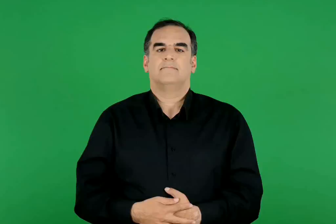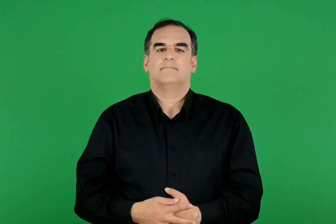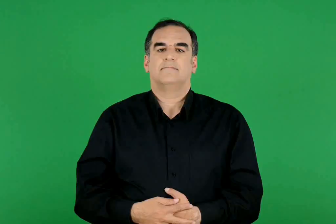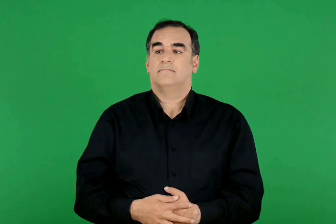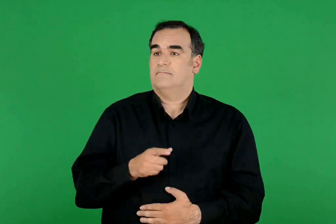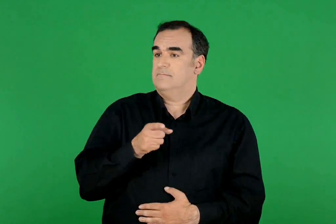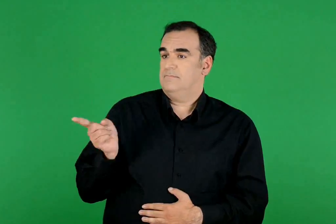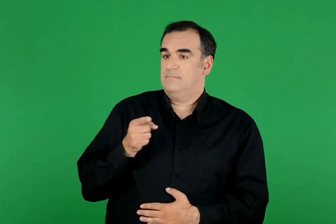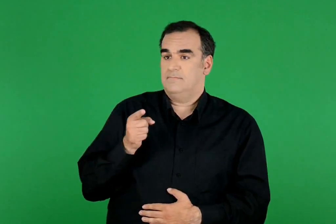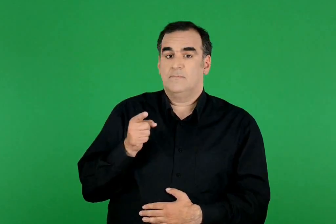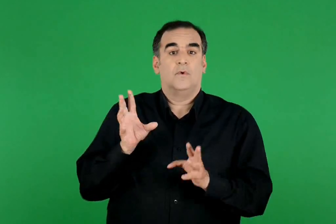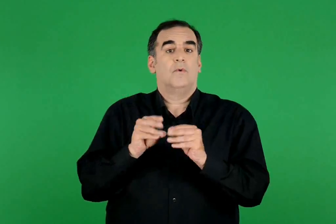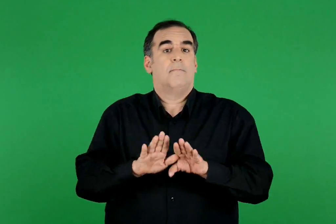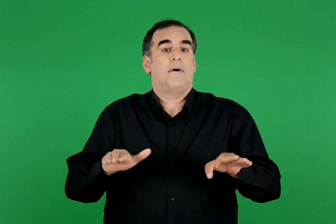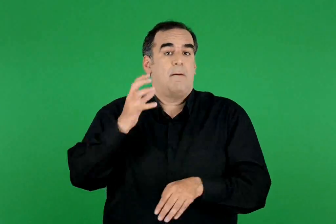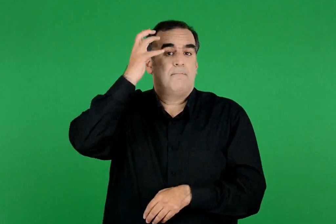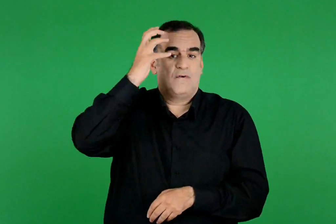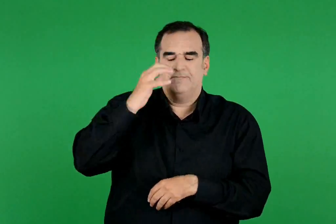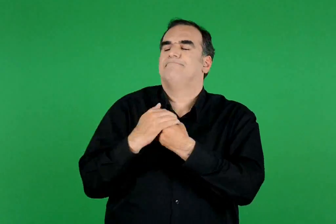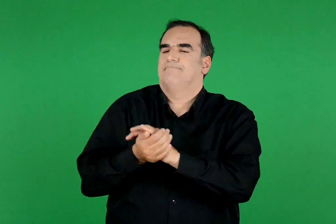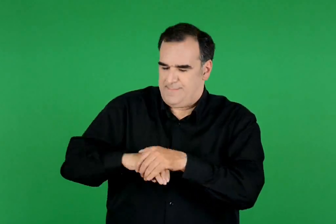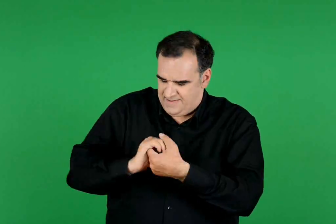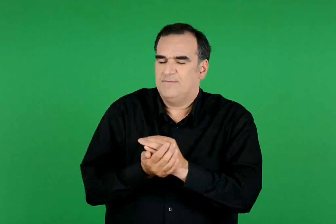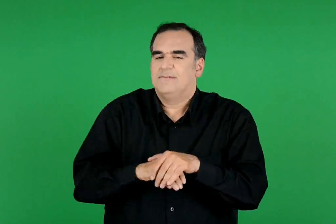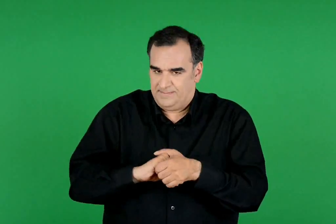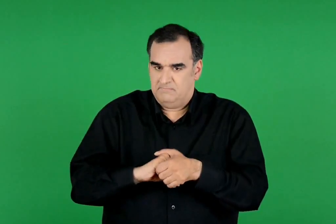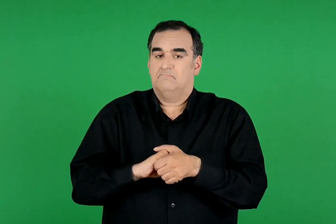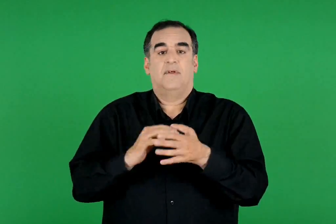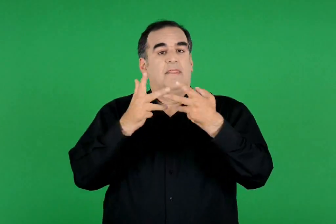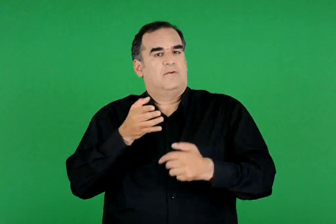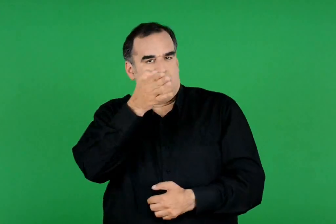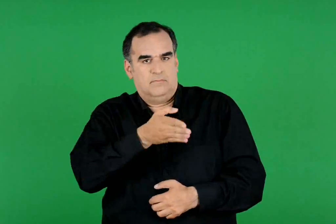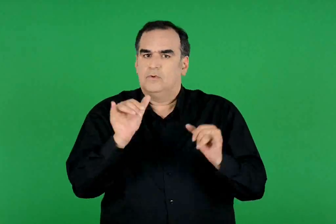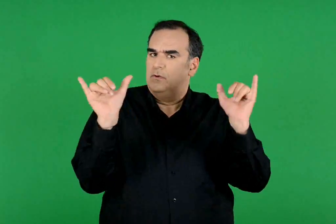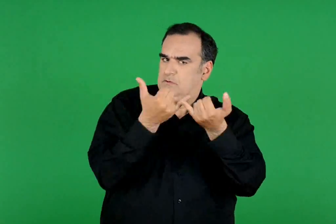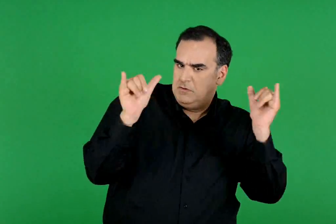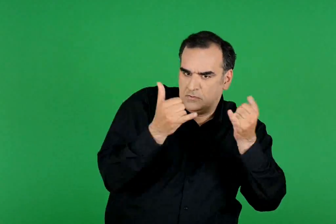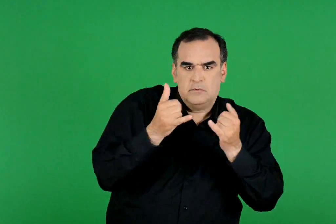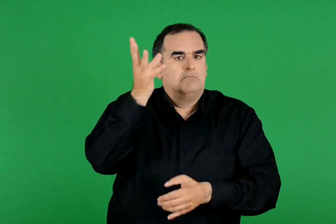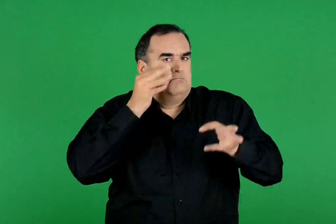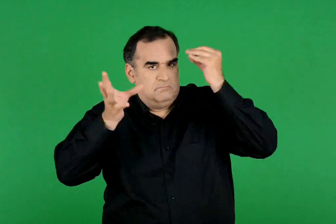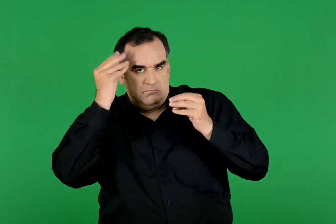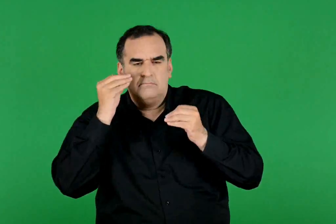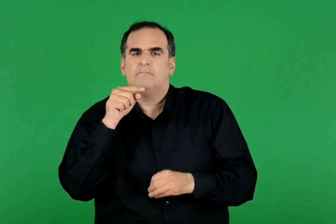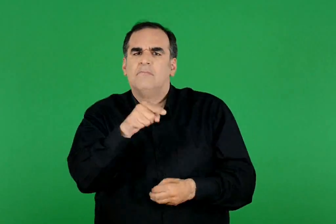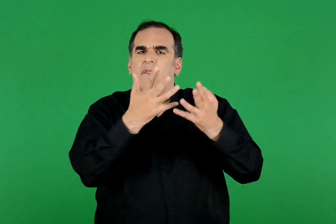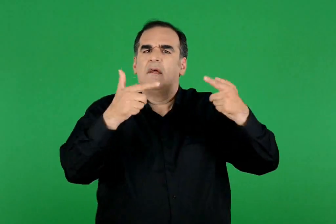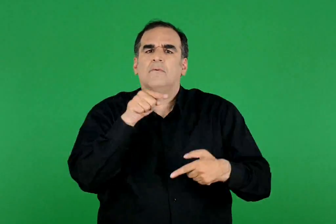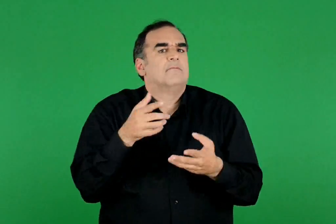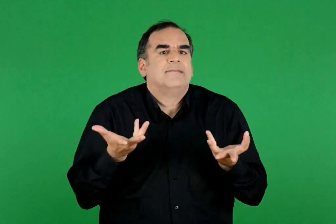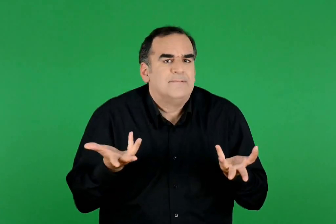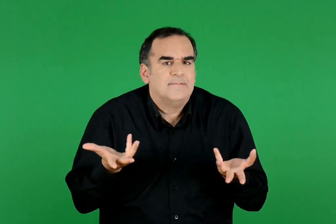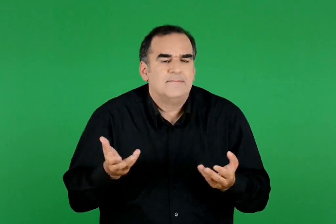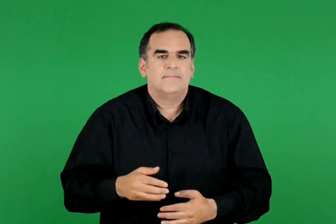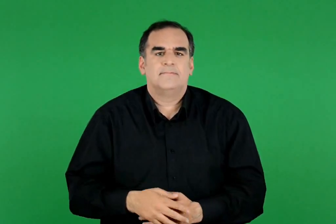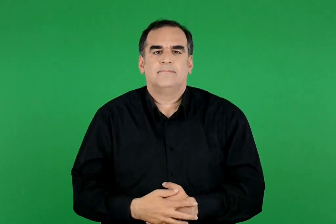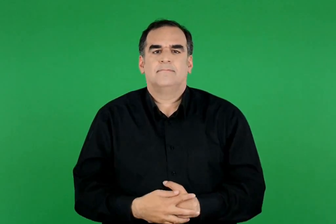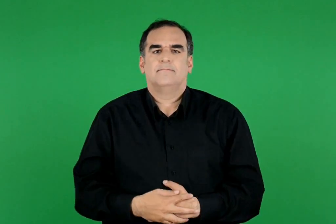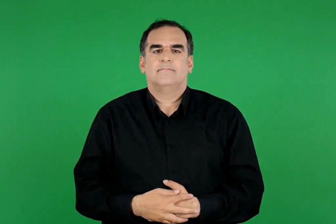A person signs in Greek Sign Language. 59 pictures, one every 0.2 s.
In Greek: τους ενδιέφερε η μόρφωση των παιδιών. πήγαιναν στο θέατρο για να διασκεδάσουν και να μορφωθούν. πώς ήταν το θέατρο ;
